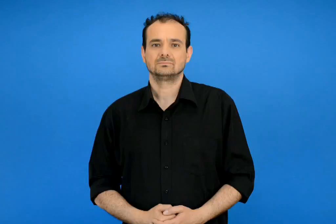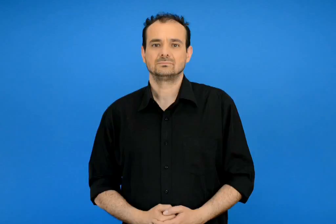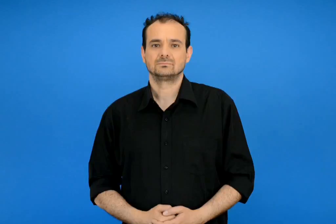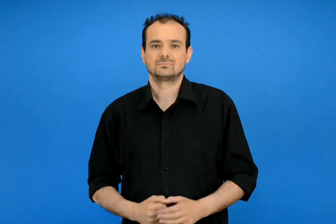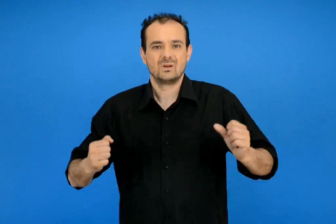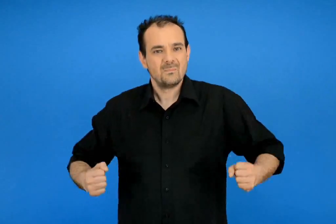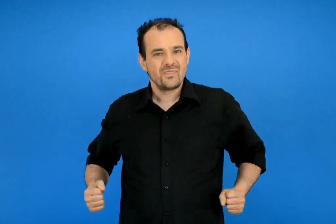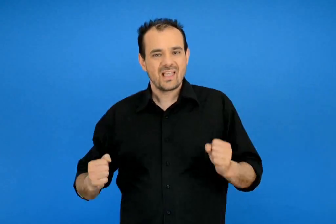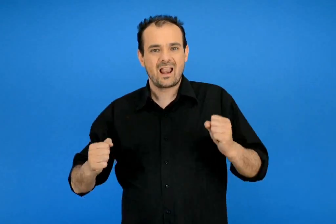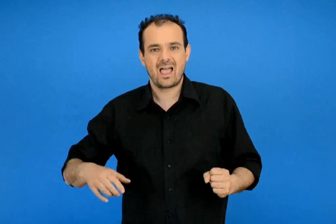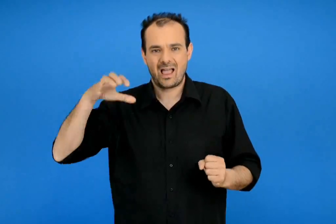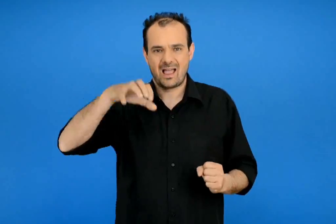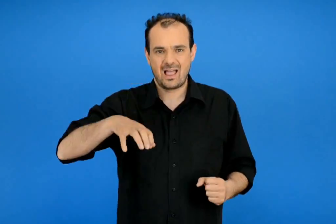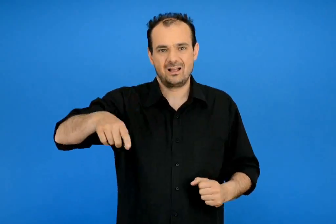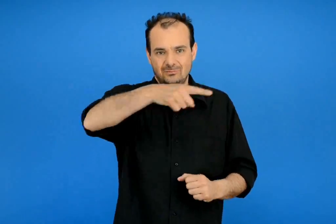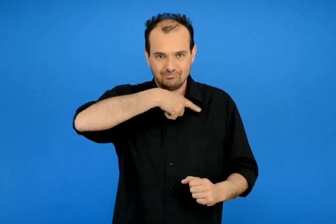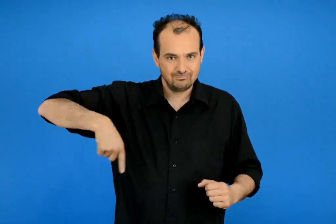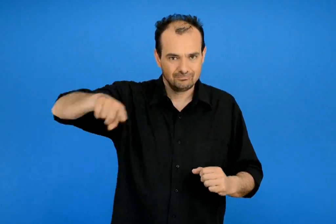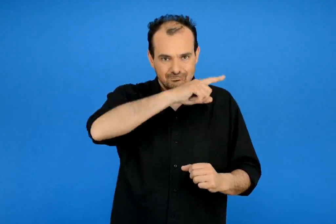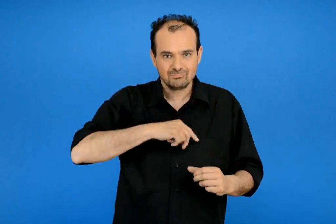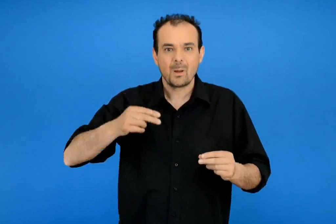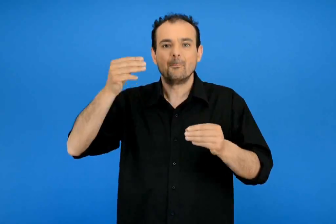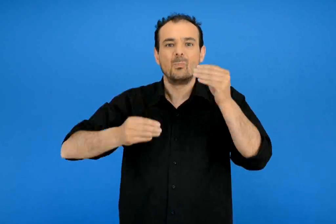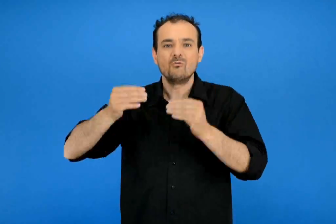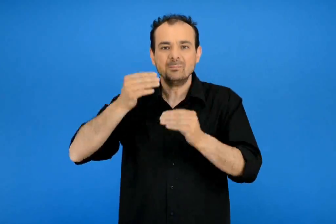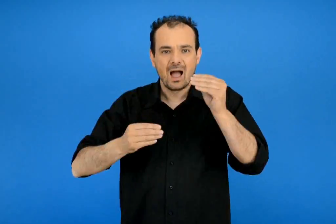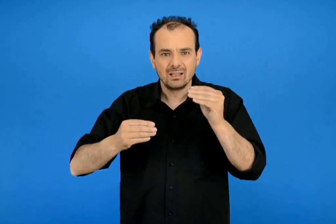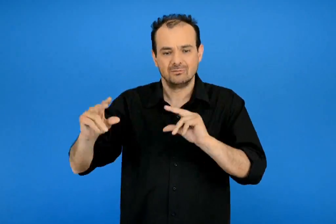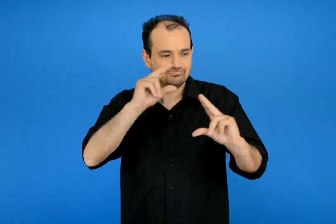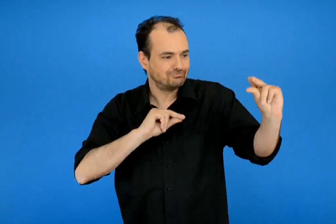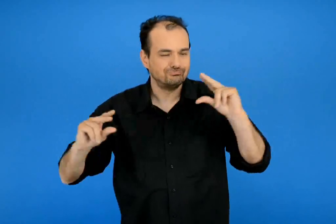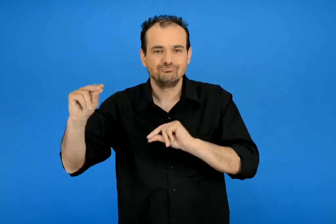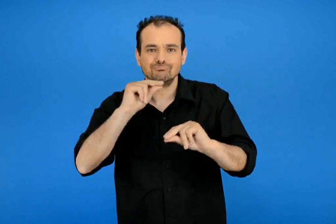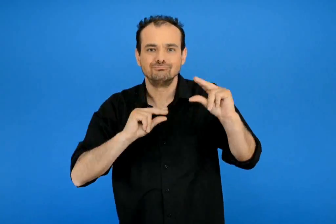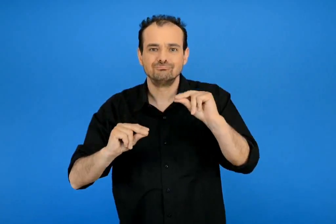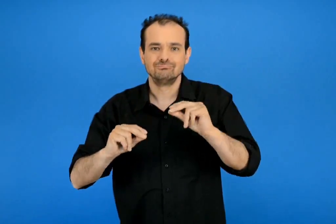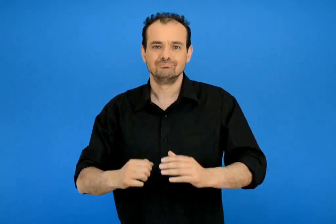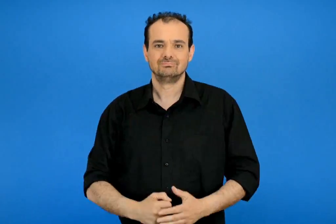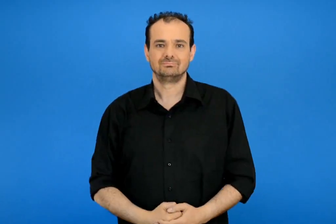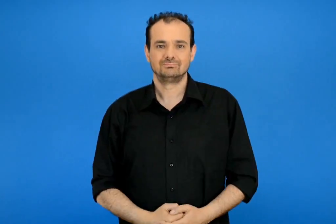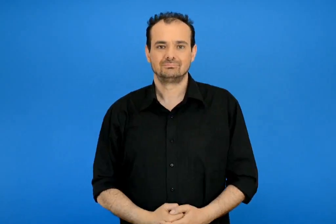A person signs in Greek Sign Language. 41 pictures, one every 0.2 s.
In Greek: συζητάμε ποια είναι τα προβλήματα σε αυτή την παιδική χαρά
